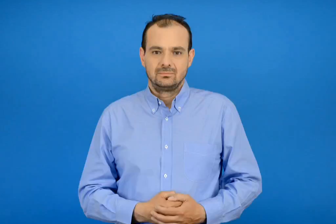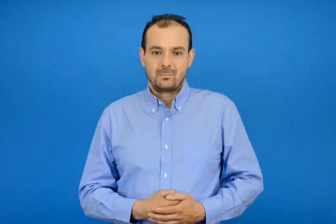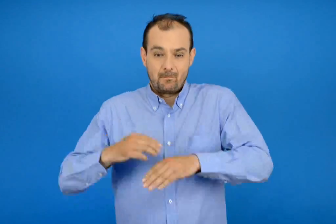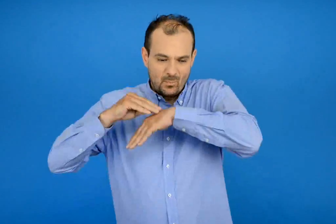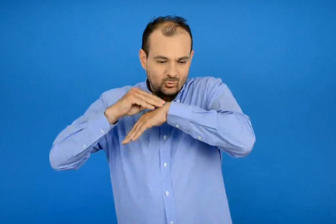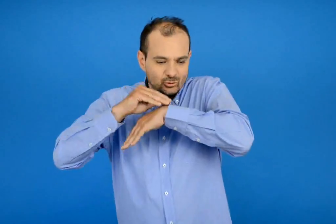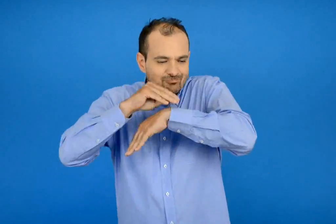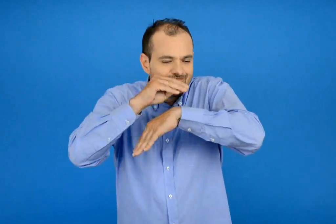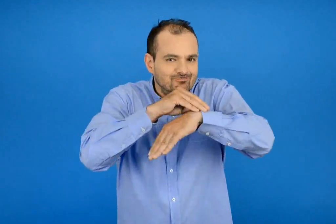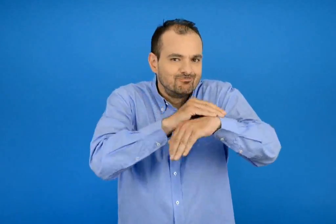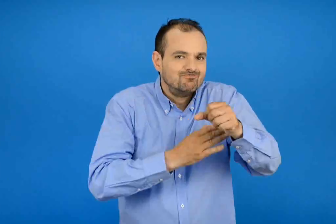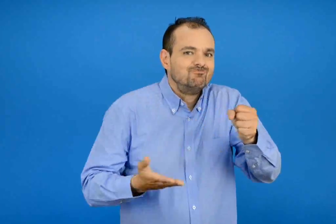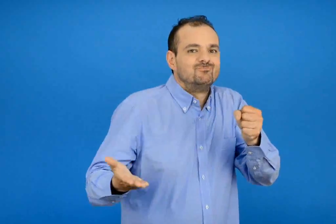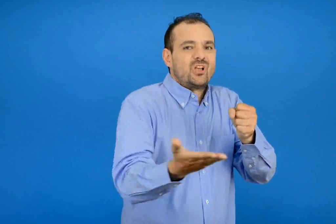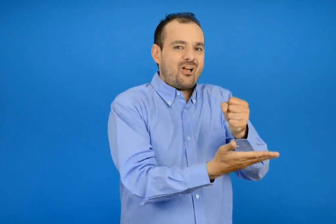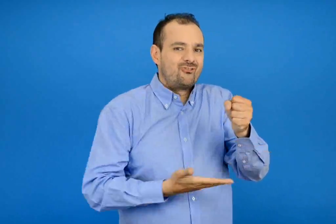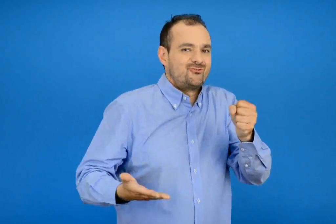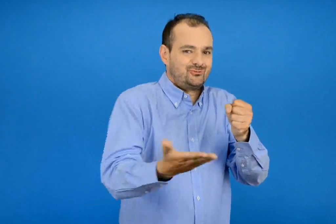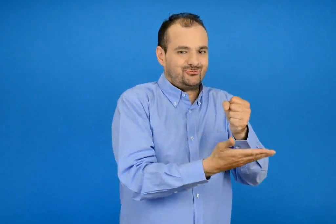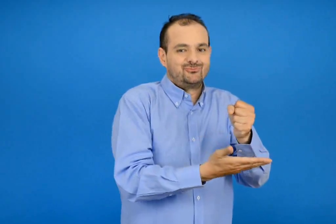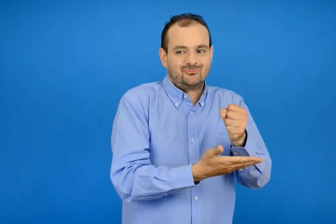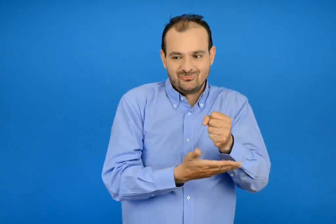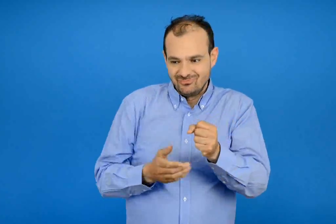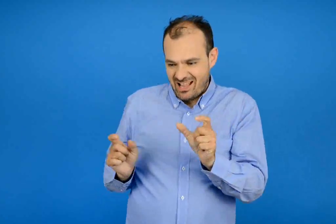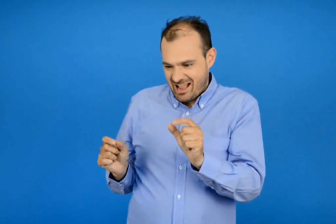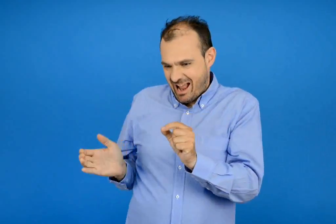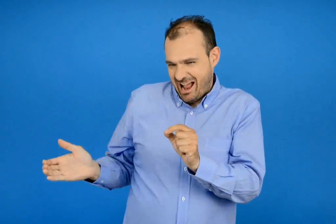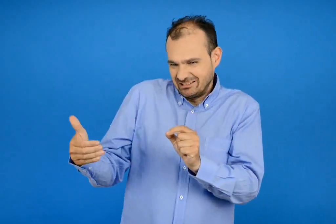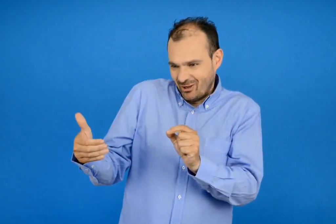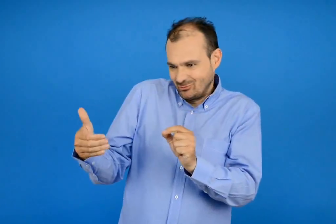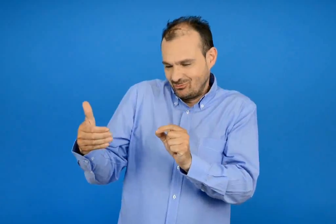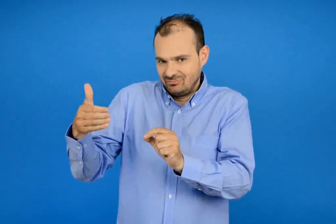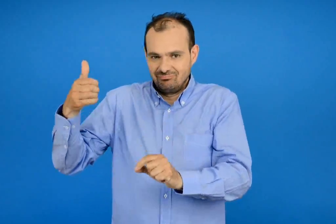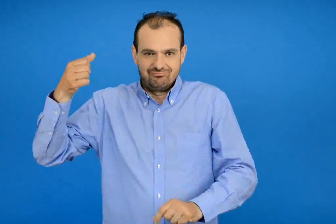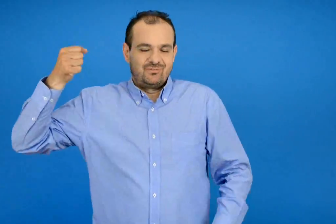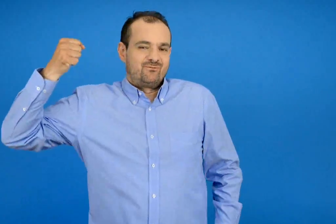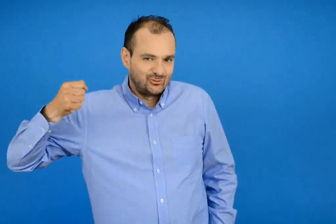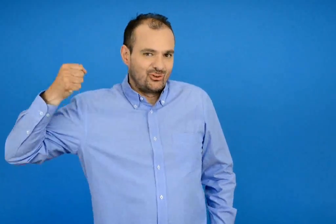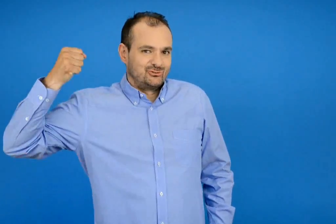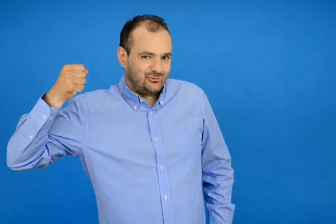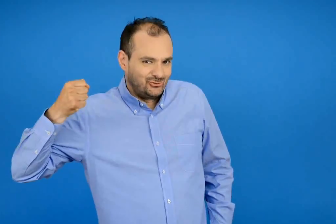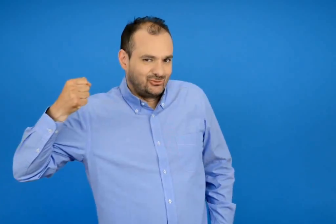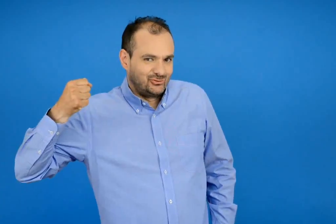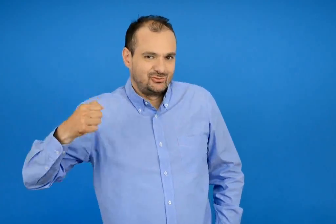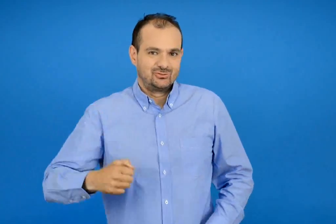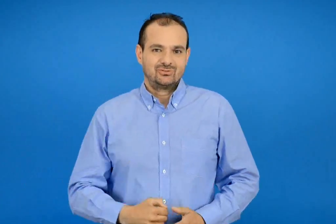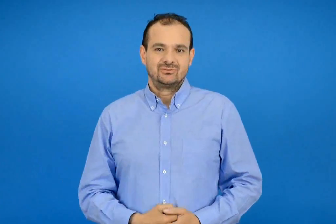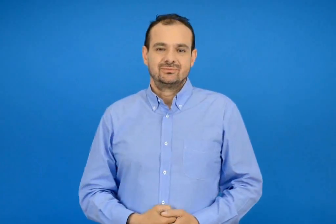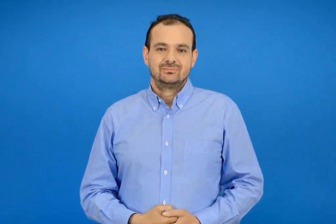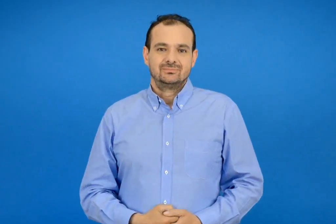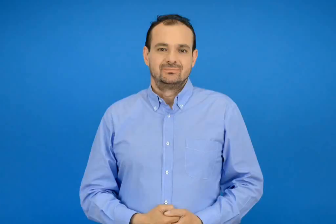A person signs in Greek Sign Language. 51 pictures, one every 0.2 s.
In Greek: ένας ποντικός γεωργός κι ένας αστακός βοσκός
